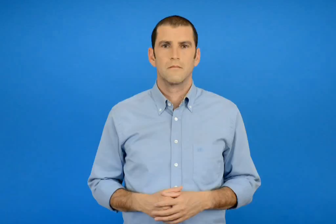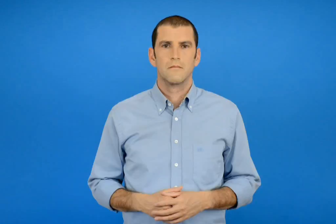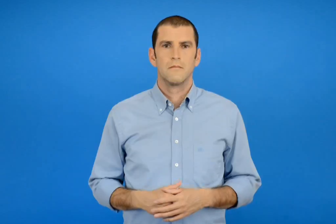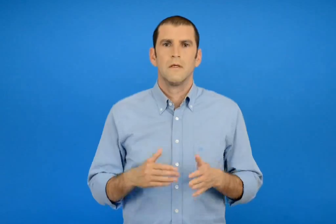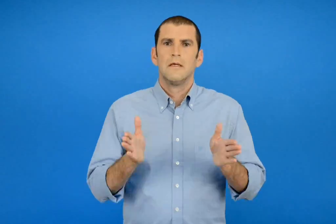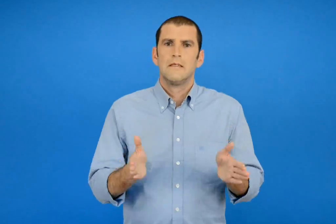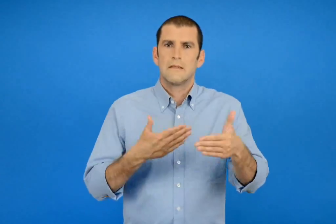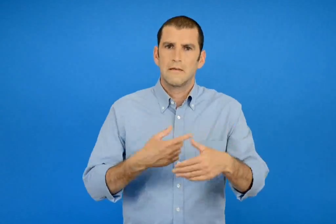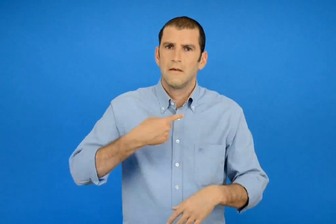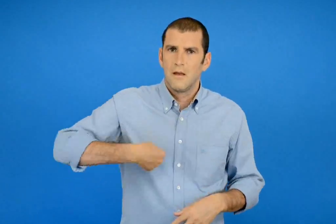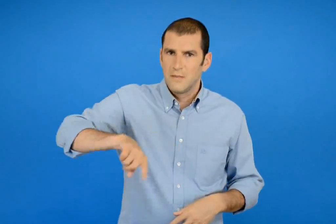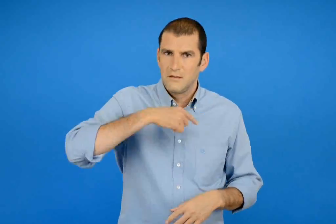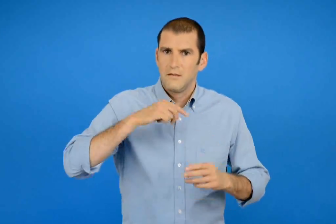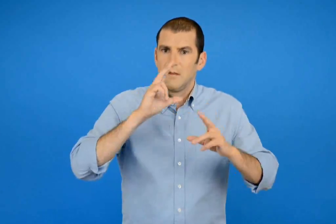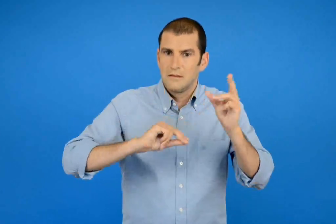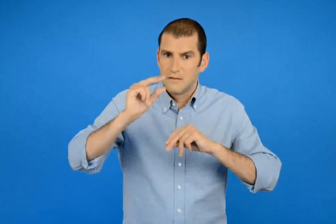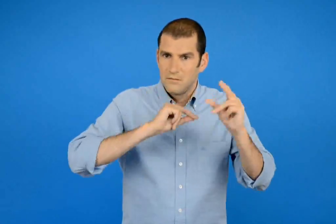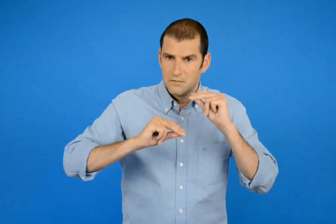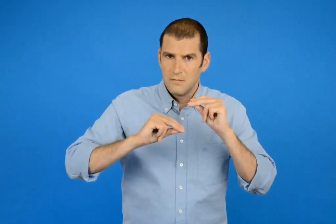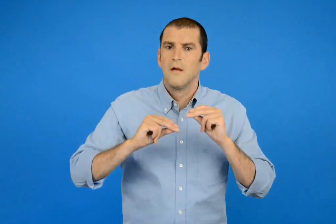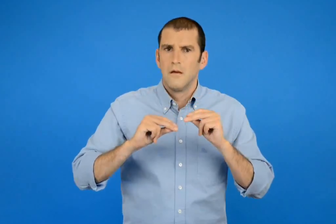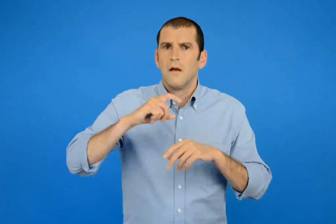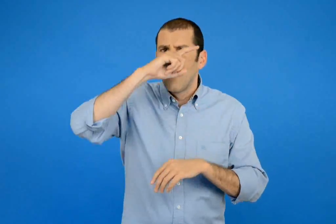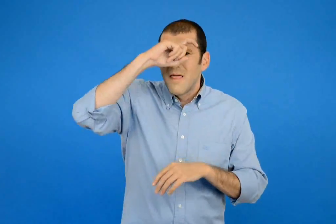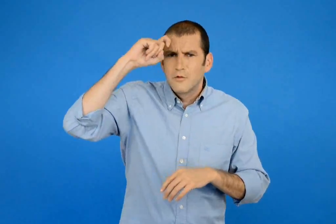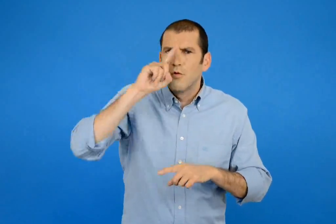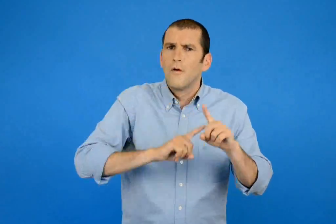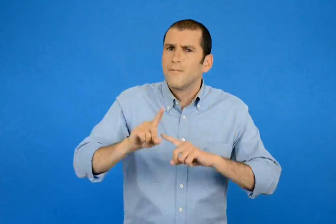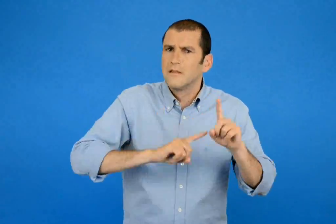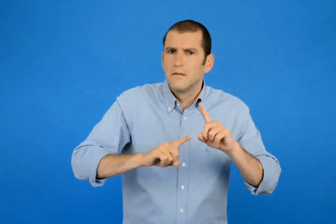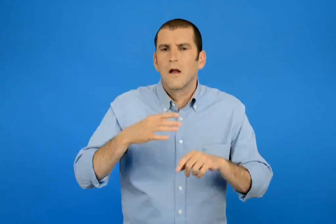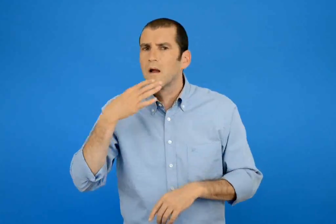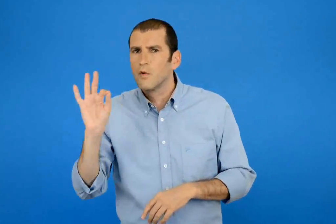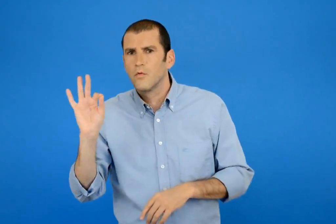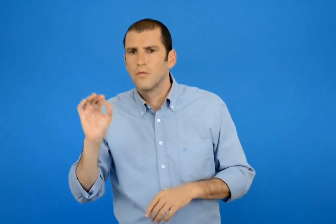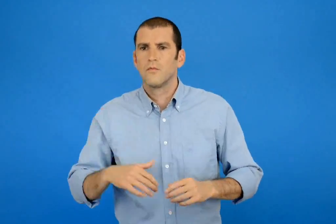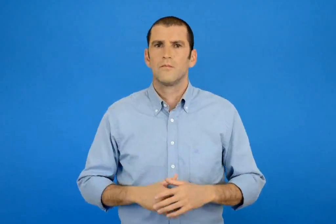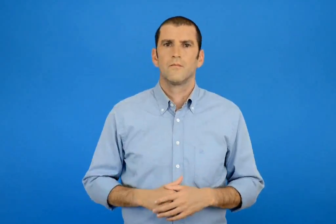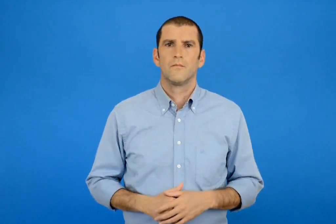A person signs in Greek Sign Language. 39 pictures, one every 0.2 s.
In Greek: συζητάμε στην τάξη ποιές μας δυσκολέψαν και γιατι
